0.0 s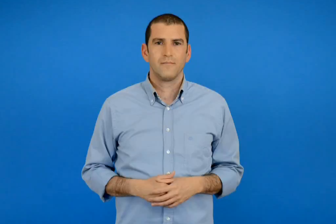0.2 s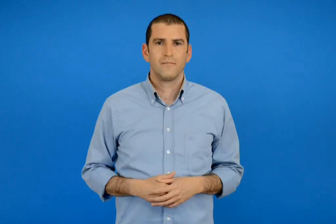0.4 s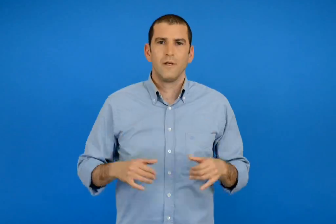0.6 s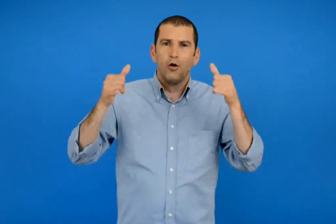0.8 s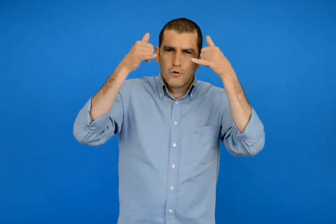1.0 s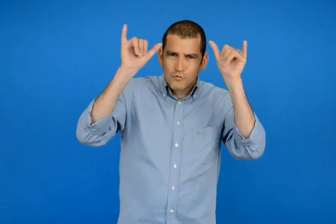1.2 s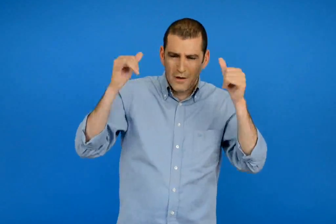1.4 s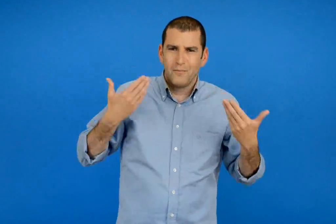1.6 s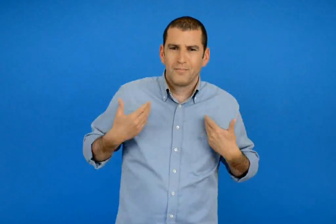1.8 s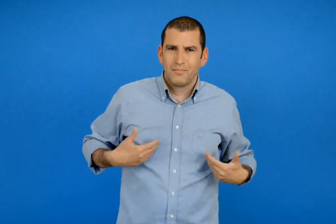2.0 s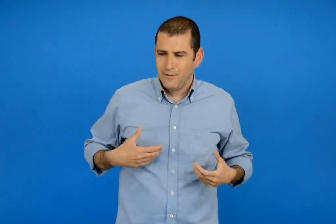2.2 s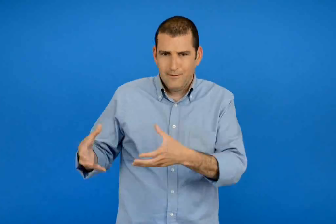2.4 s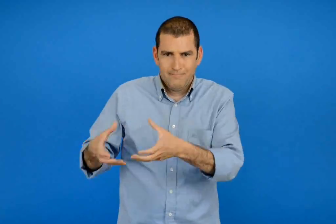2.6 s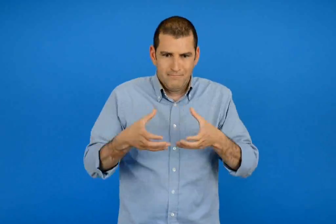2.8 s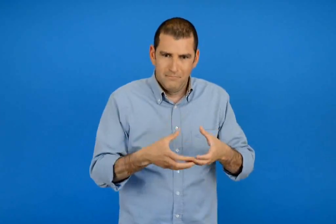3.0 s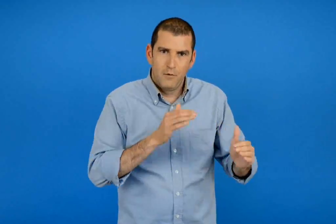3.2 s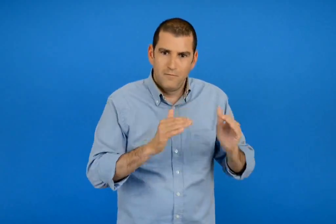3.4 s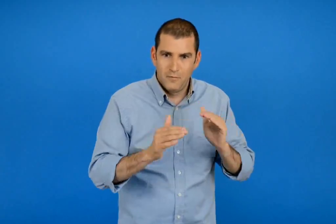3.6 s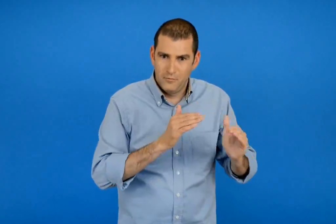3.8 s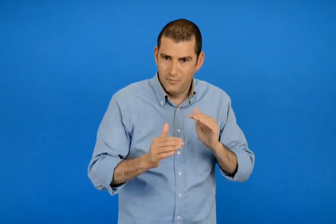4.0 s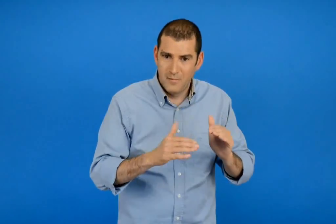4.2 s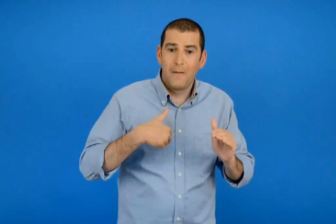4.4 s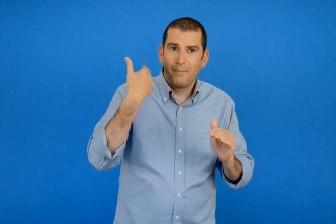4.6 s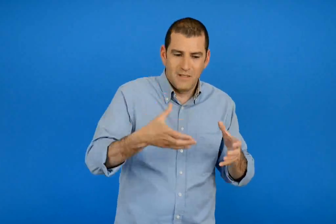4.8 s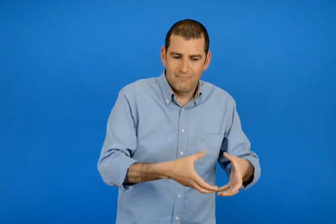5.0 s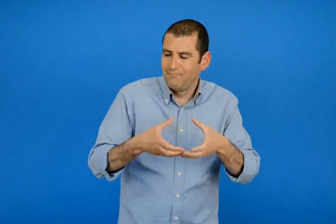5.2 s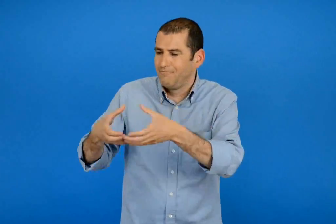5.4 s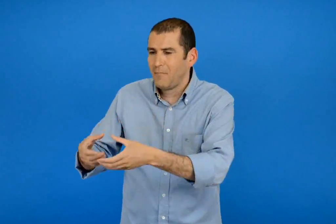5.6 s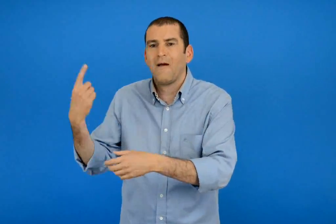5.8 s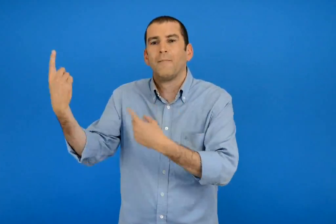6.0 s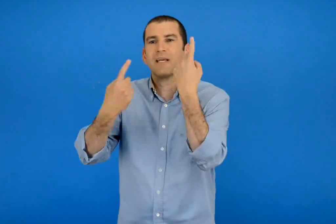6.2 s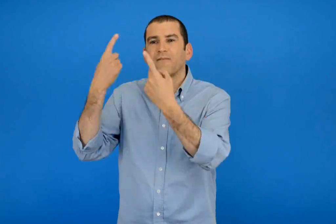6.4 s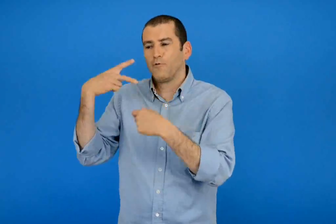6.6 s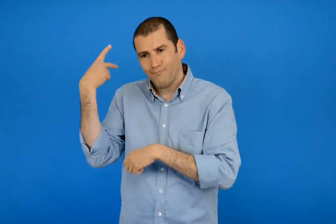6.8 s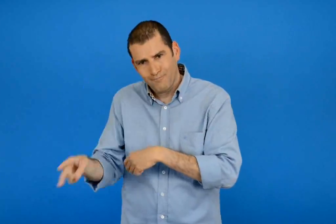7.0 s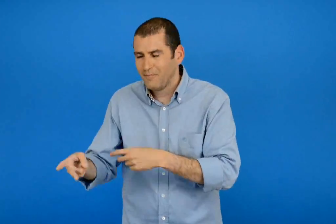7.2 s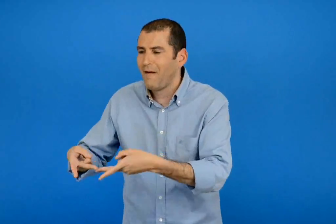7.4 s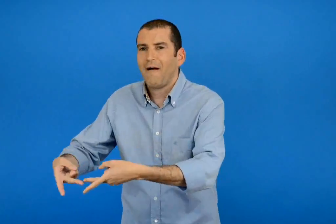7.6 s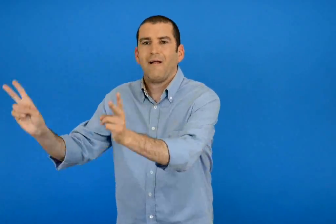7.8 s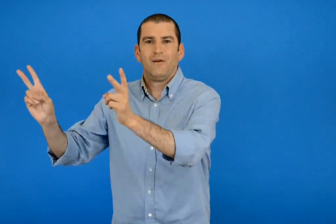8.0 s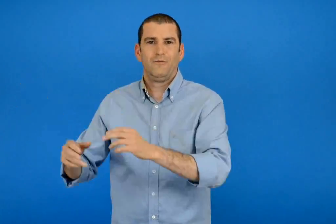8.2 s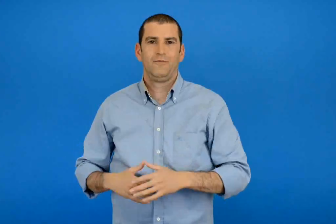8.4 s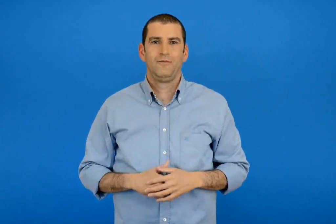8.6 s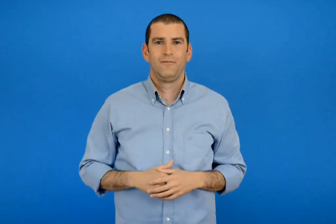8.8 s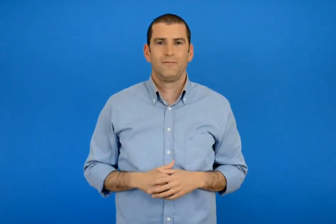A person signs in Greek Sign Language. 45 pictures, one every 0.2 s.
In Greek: φροντίζουν τα τραυματισμένα ζώα κι έπειτα τα αφήνουν να ζήσουν ελευθέρα στο φυσικό τους περιβάλλον
